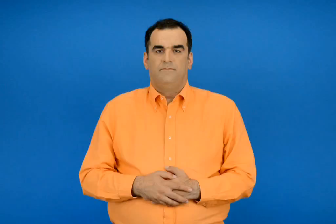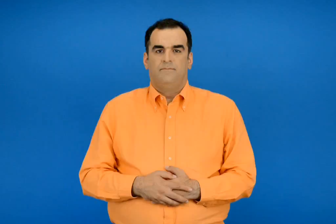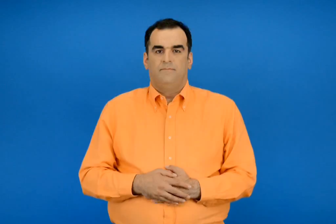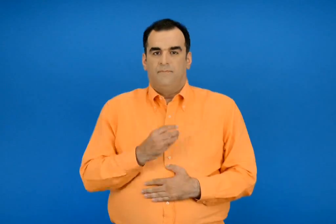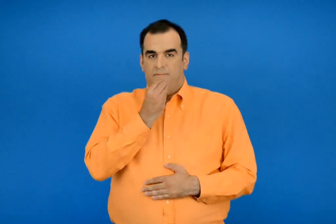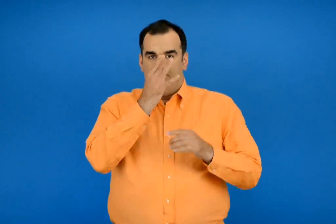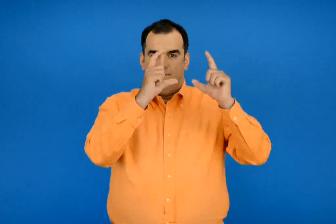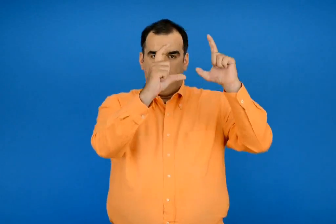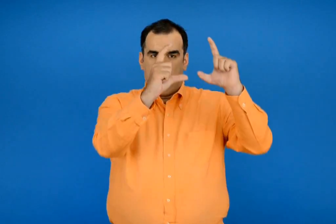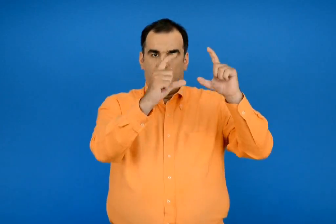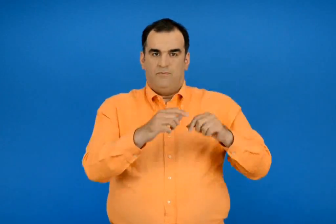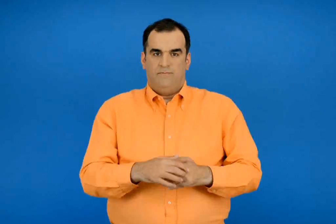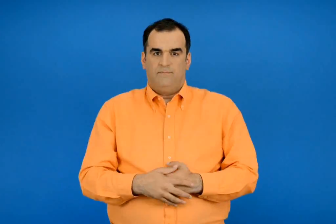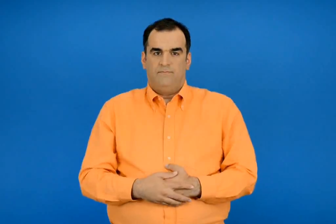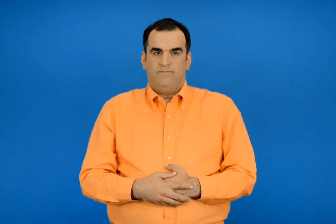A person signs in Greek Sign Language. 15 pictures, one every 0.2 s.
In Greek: μάιος
